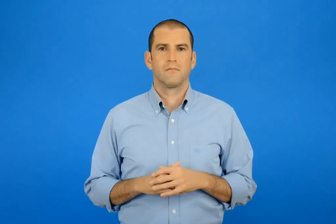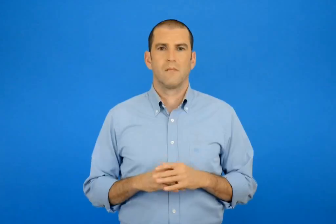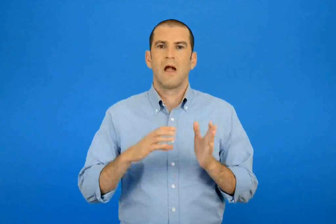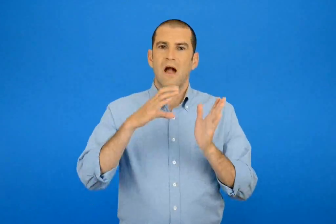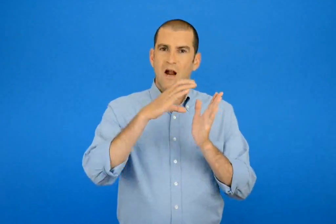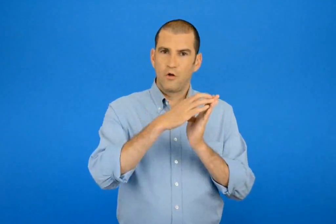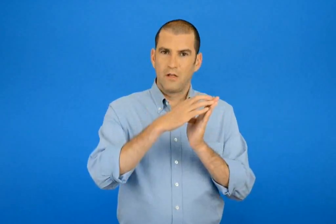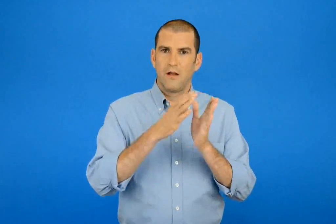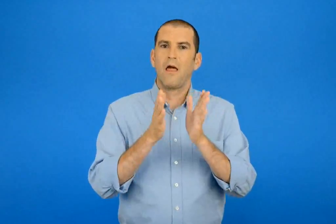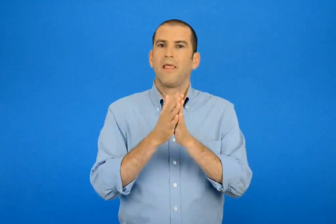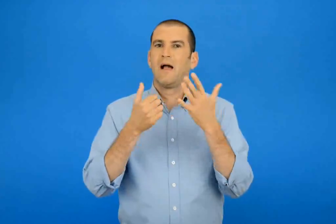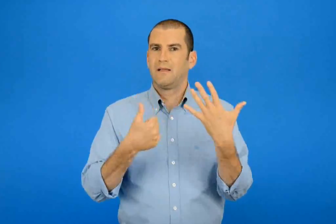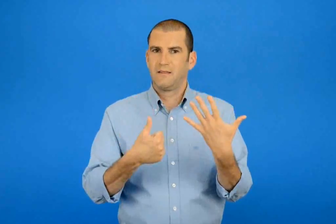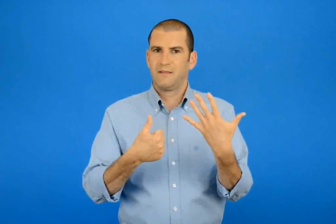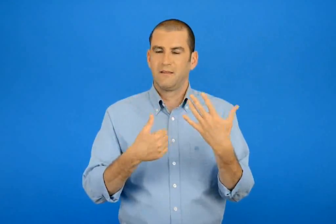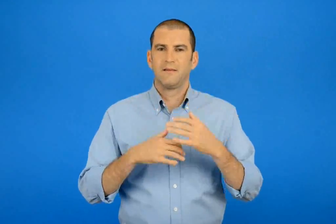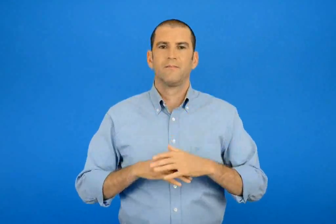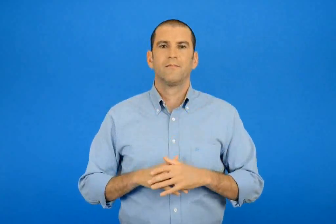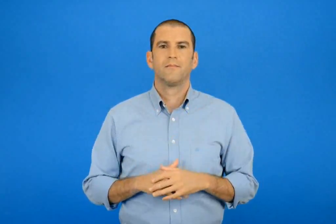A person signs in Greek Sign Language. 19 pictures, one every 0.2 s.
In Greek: ενότητα 16
